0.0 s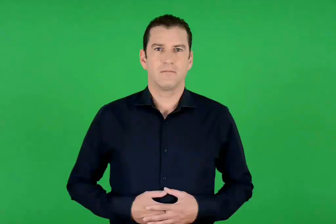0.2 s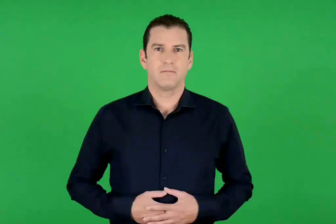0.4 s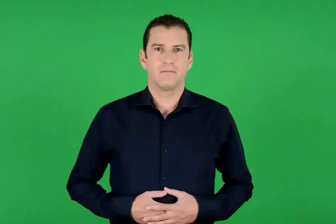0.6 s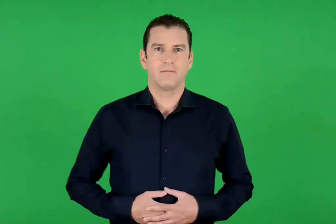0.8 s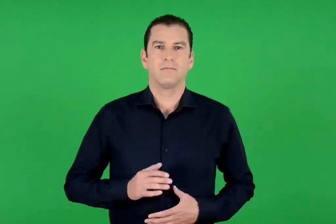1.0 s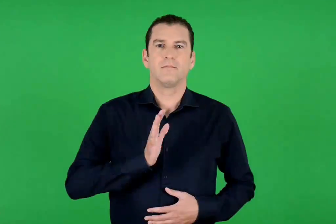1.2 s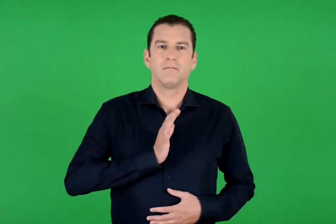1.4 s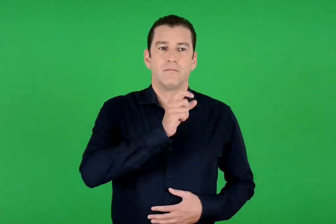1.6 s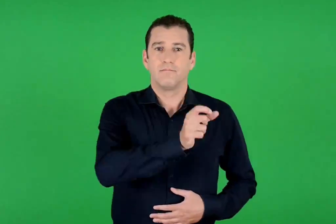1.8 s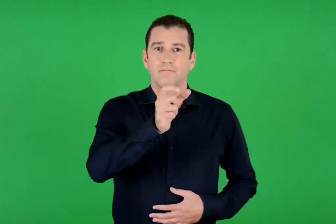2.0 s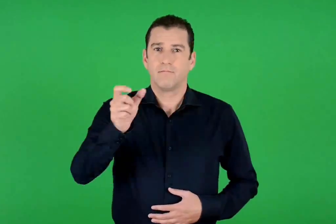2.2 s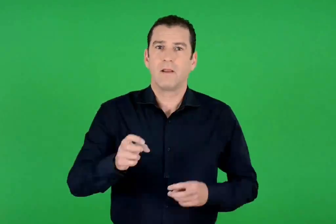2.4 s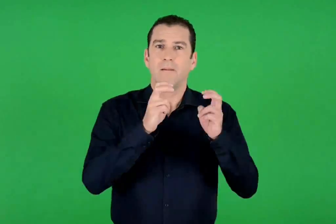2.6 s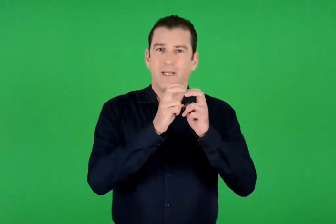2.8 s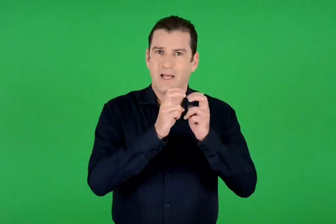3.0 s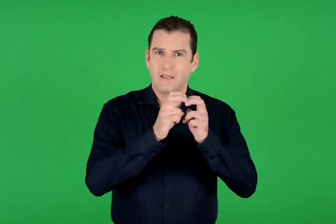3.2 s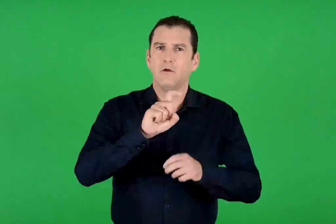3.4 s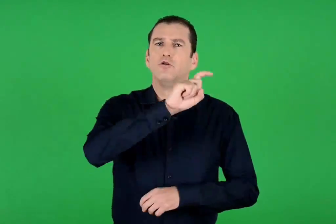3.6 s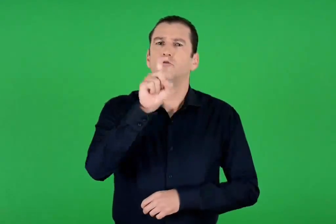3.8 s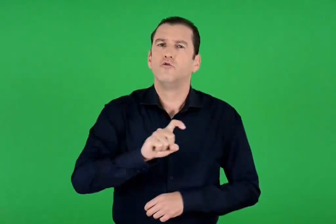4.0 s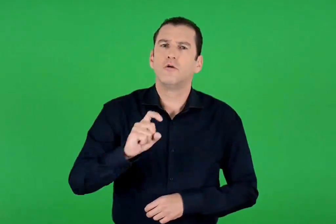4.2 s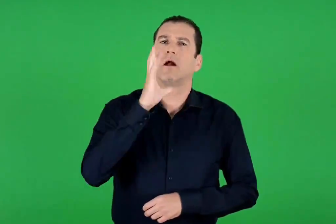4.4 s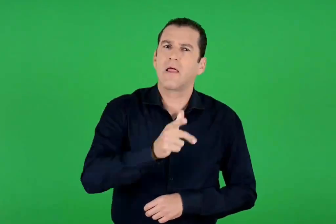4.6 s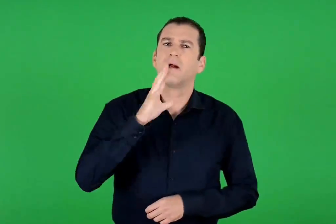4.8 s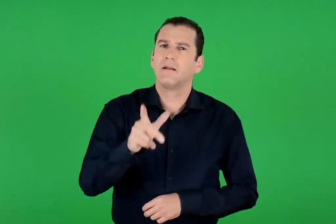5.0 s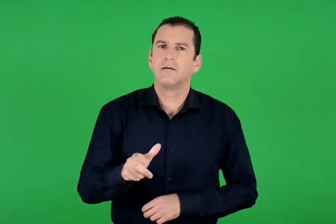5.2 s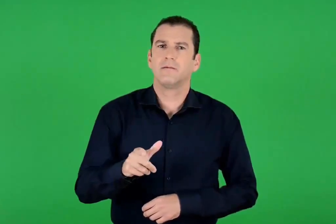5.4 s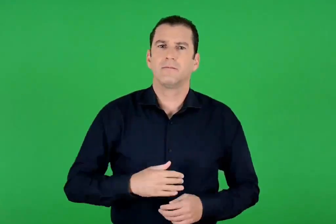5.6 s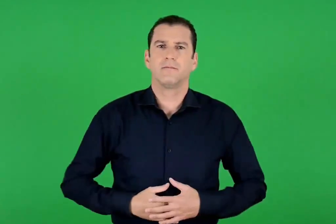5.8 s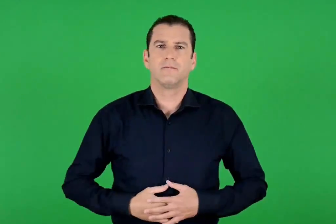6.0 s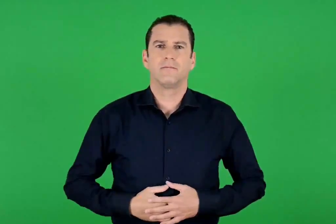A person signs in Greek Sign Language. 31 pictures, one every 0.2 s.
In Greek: η καθημερινή ζωή των μυκηναίων
